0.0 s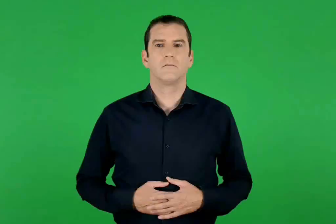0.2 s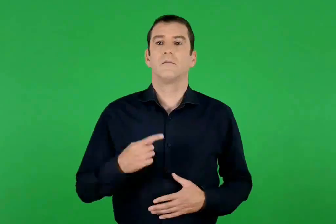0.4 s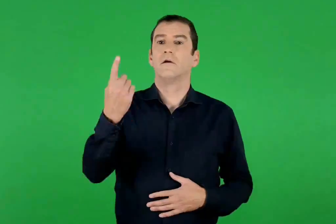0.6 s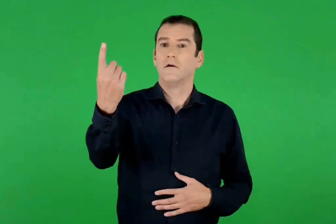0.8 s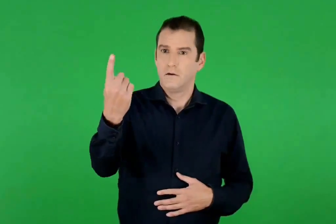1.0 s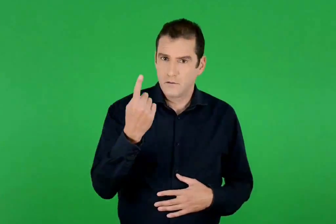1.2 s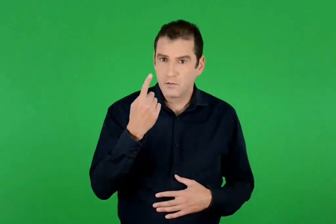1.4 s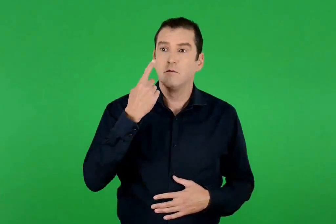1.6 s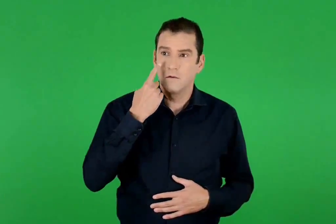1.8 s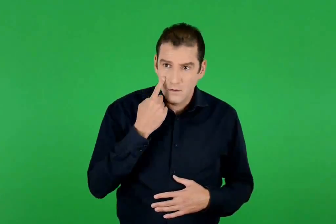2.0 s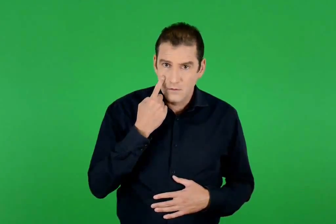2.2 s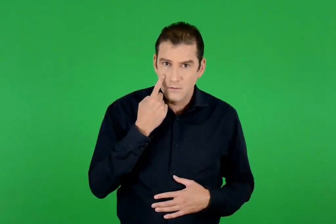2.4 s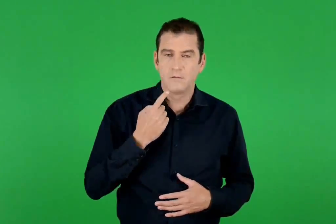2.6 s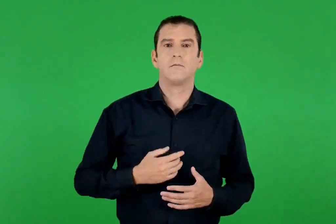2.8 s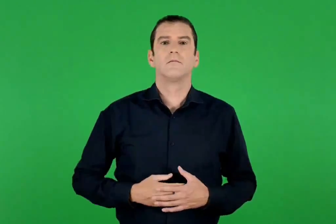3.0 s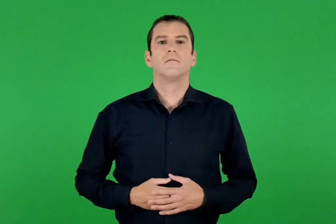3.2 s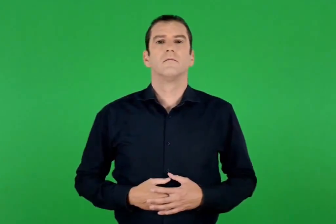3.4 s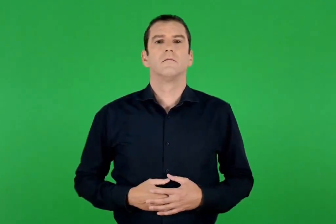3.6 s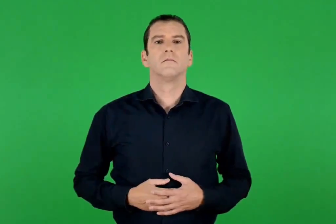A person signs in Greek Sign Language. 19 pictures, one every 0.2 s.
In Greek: έρχου και ίδε
